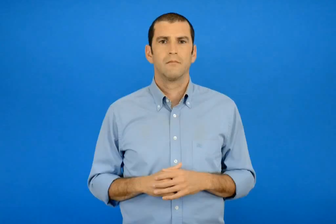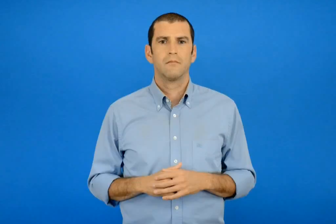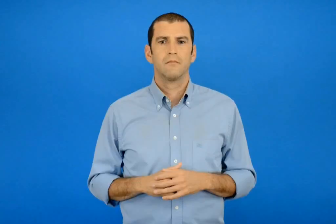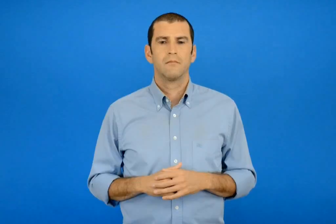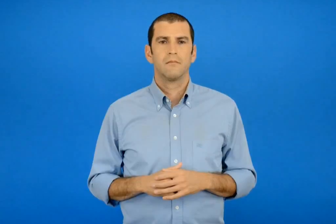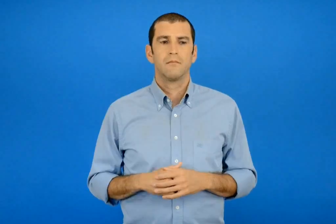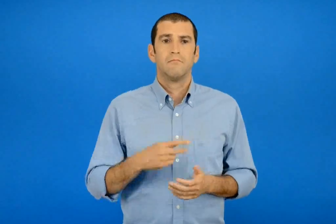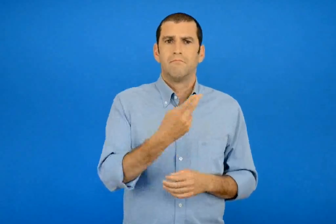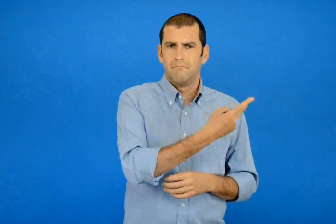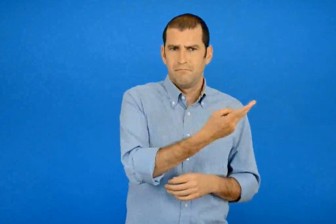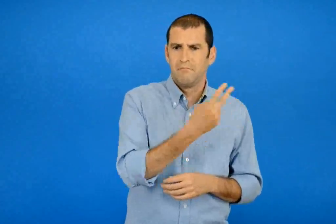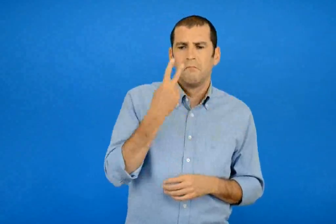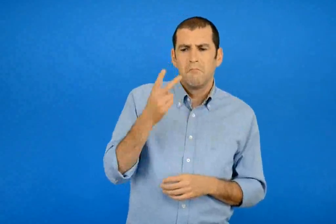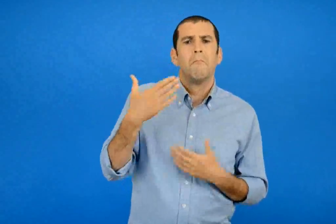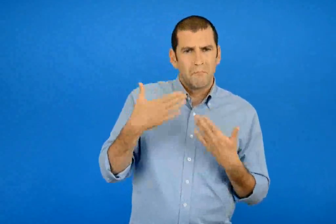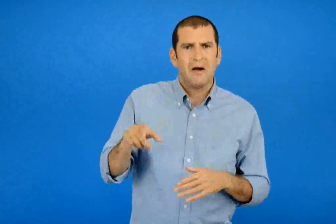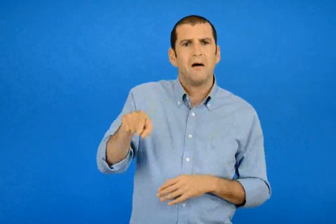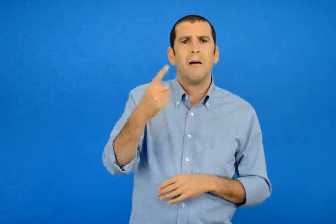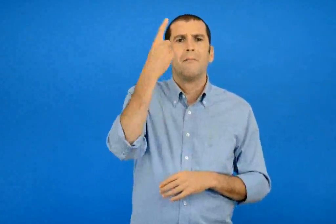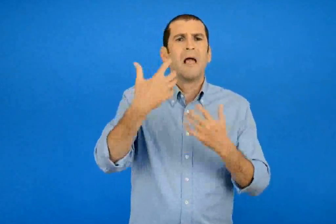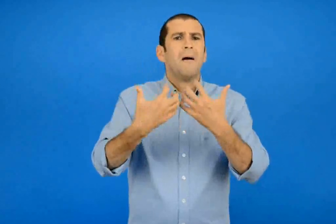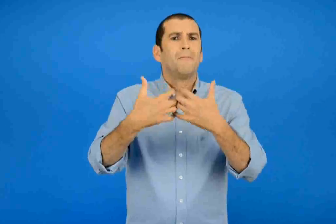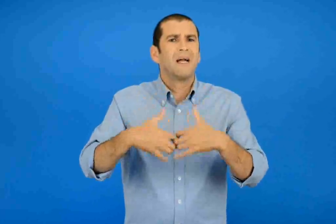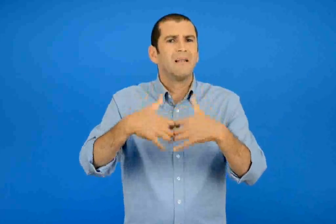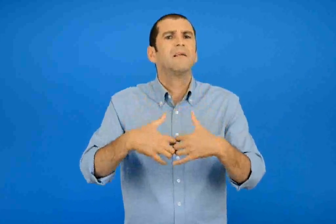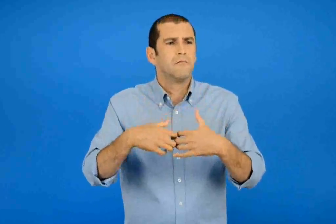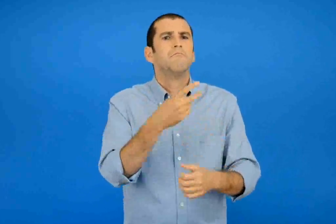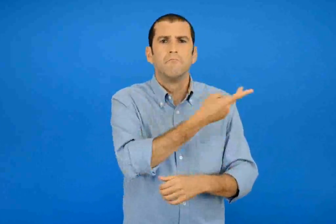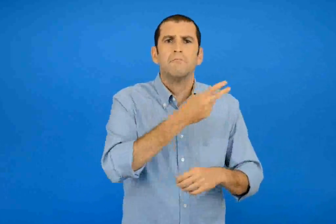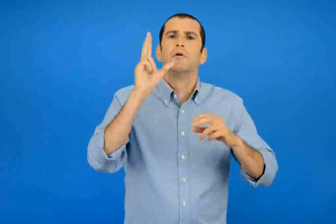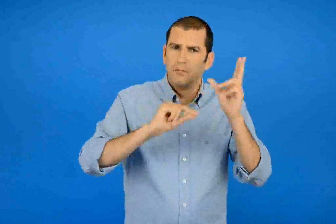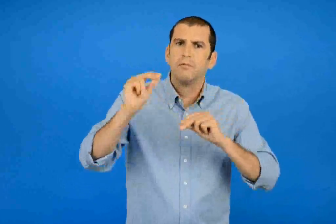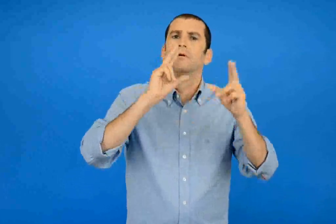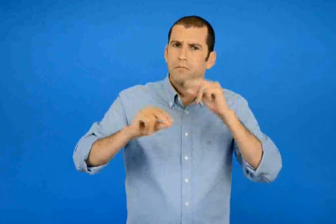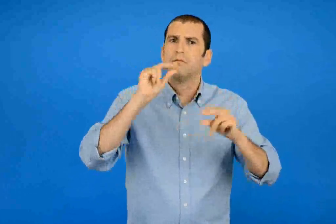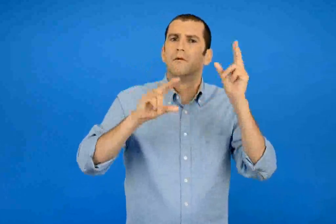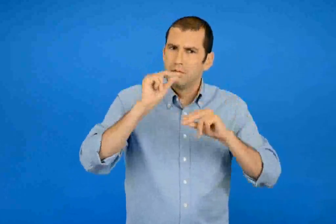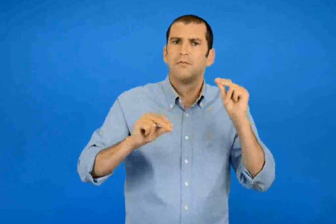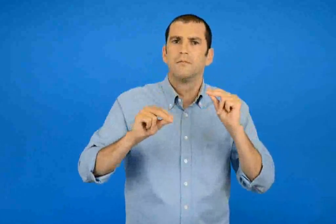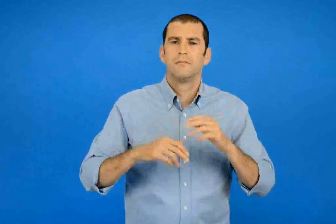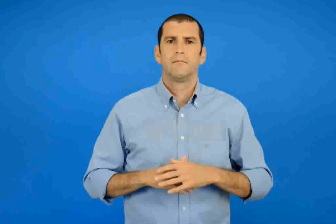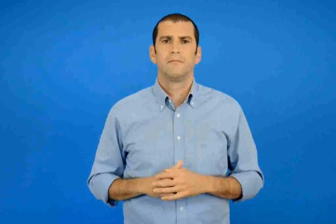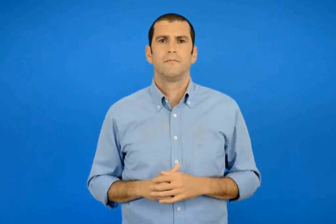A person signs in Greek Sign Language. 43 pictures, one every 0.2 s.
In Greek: έλεγαν και ξαναέλεγαν για μια μηχανή που είχαν δει
